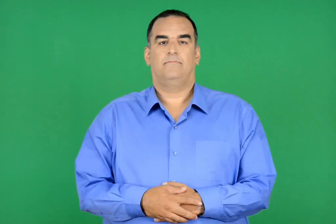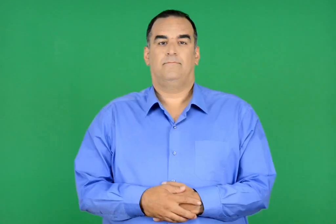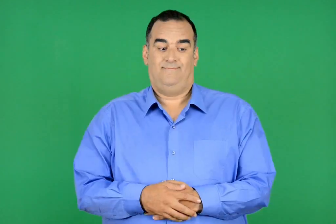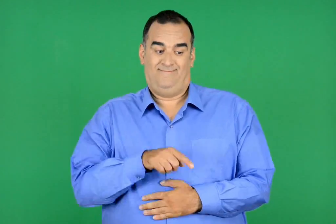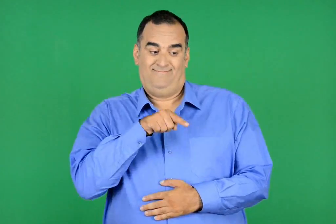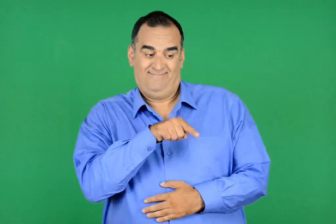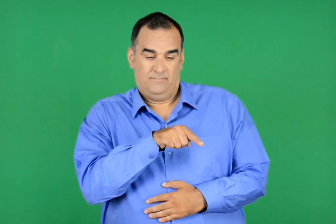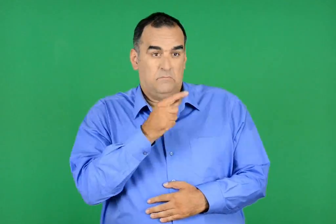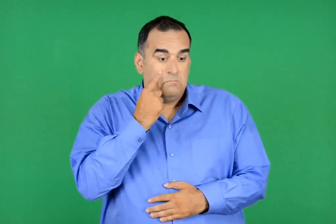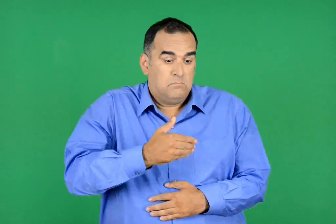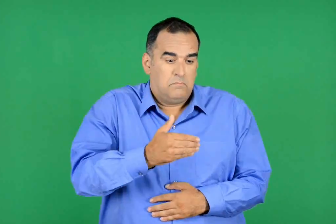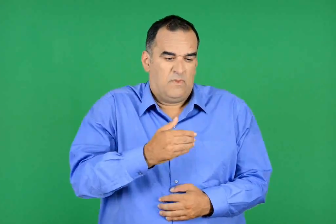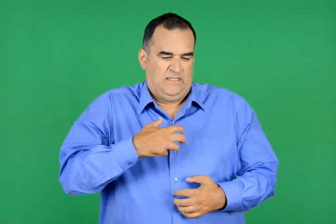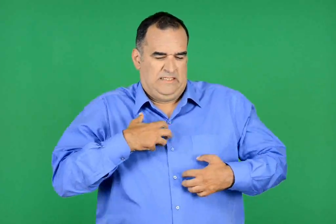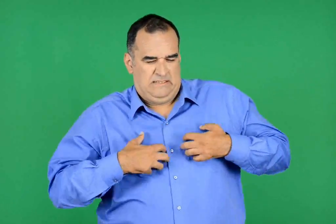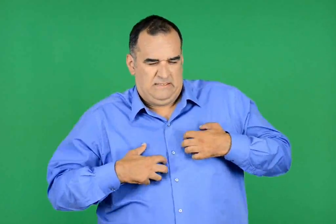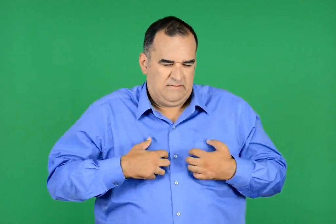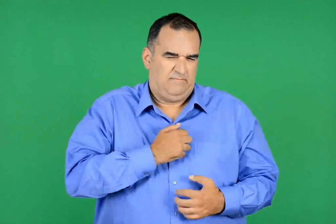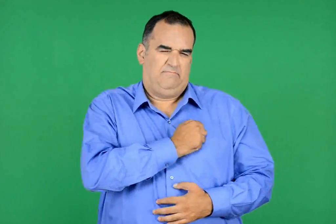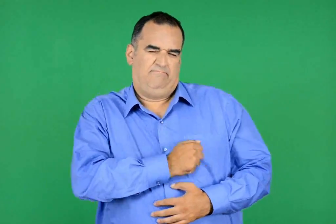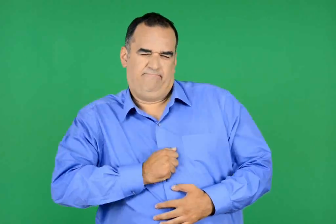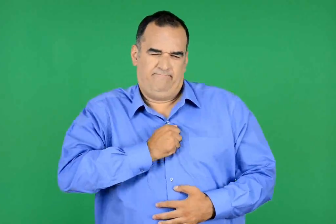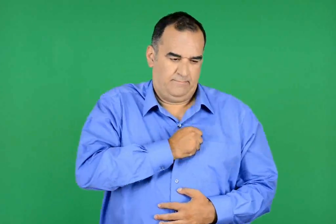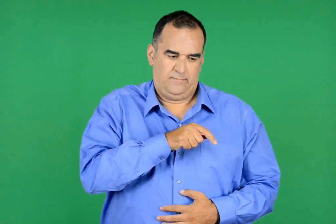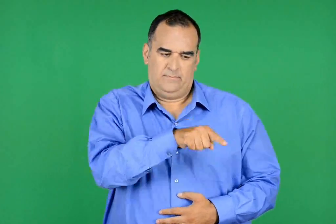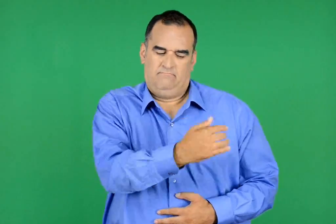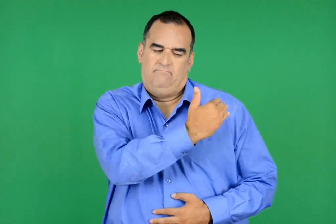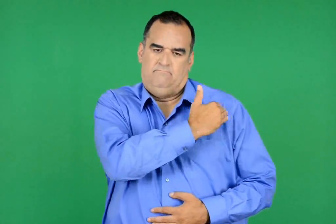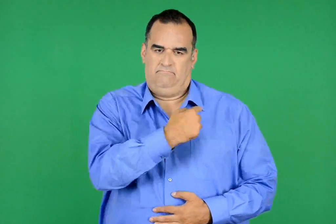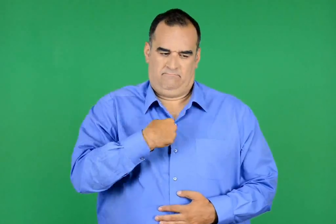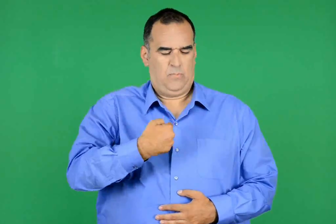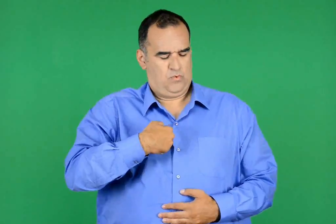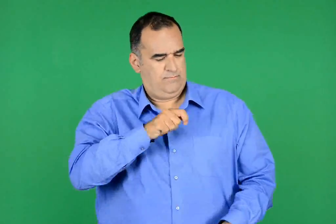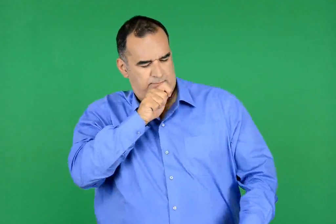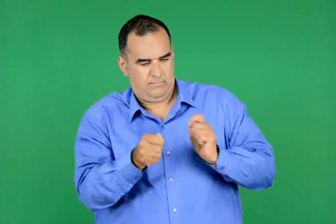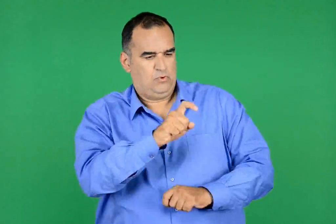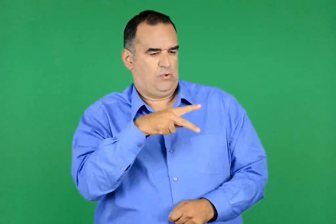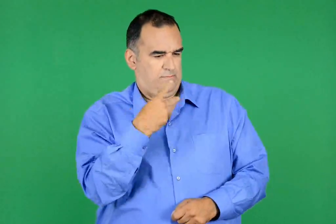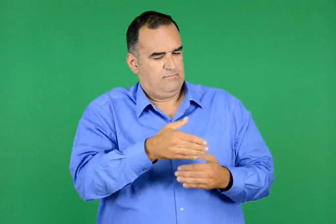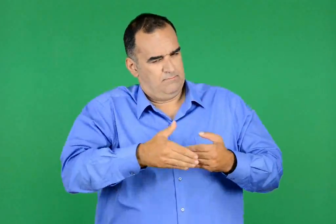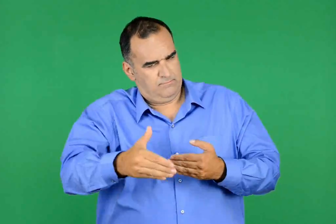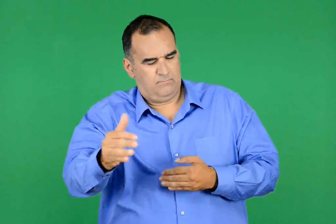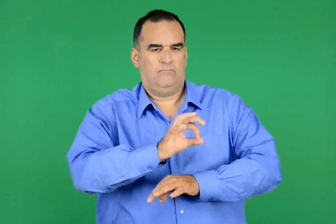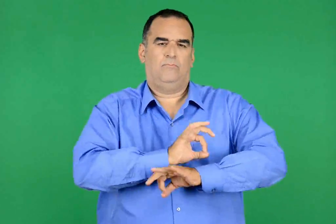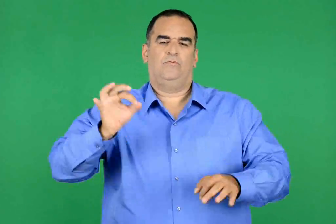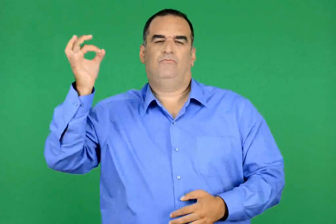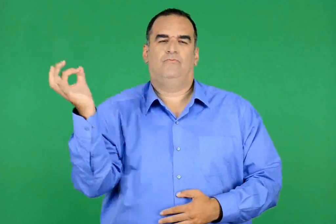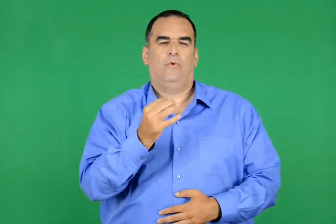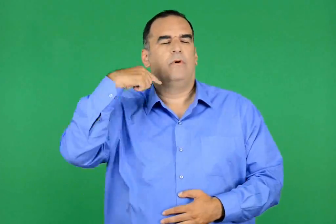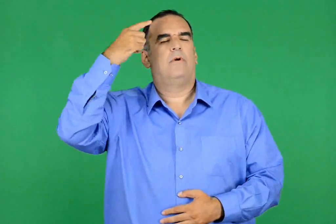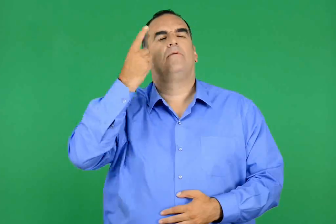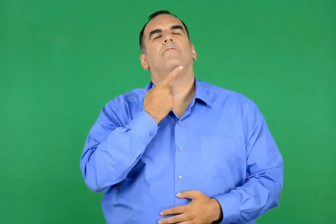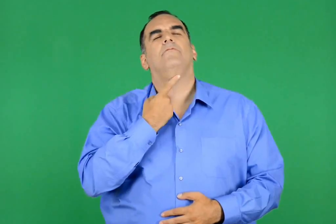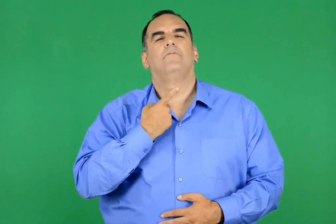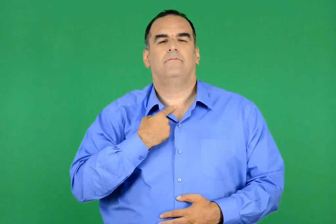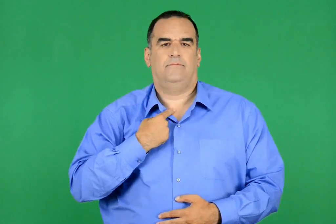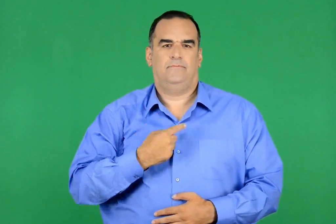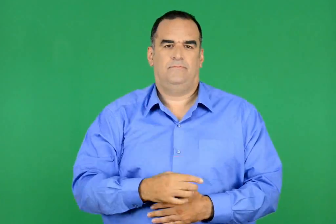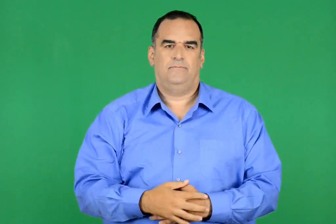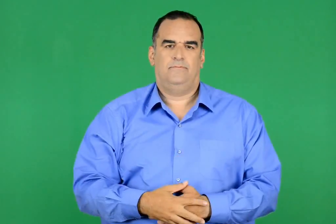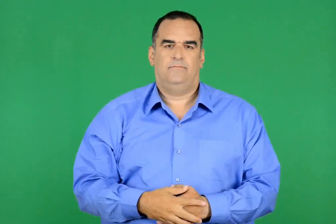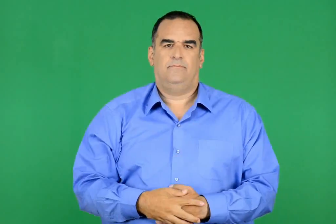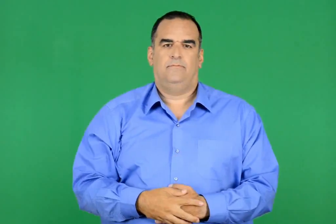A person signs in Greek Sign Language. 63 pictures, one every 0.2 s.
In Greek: όταν σε βρίσκουν πίκρες και στενοχώριες , εμένα να καλείς κι όλα θα αλλάζουν στη ζωή σου. όλα θα είναι ωραία , σαν ένα γλυκό όνειρο
